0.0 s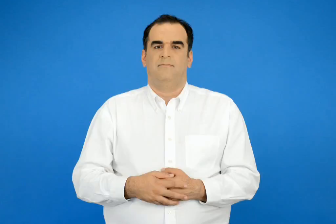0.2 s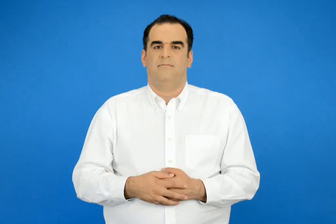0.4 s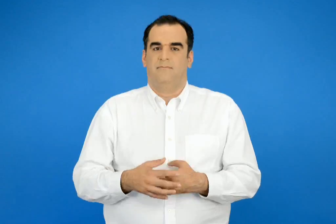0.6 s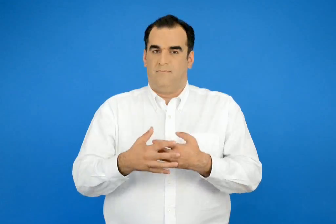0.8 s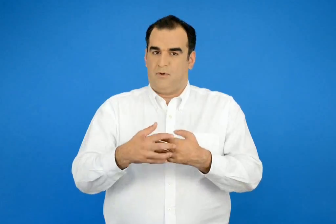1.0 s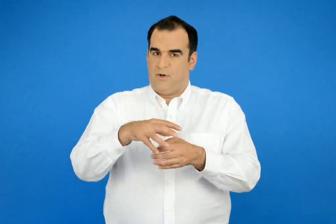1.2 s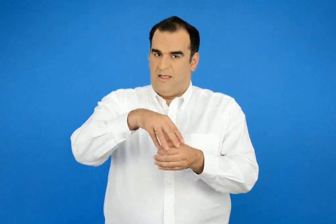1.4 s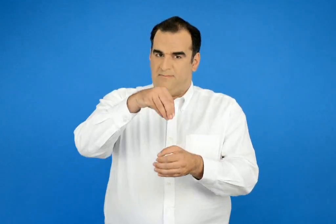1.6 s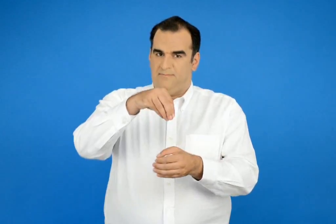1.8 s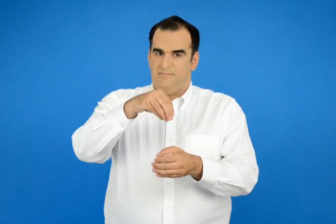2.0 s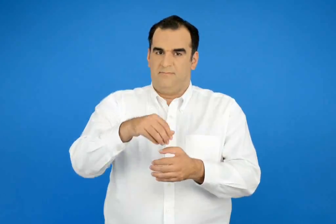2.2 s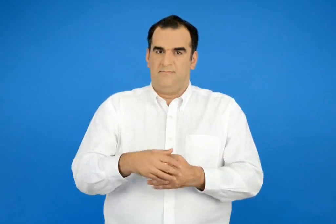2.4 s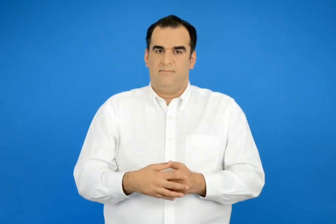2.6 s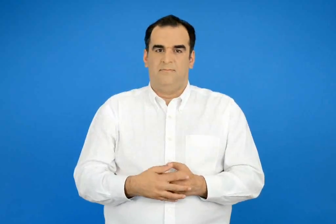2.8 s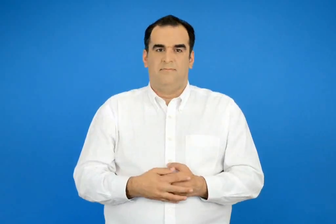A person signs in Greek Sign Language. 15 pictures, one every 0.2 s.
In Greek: πορτοκαλάδα
